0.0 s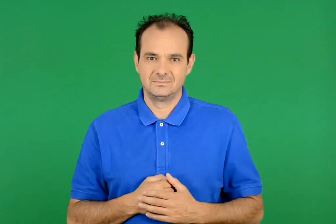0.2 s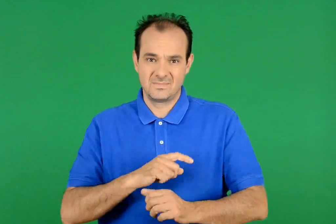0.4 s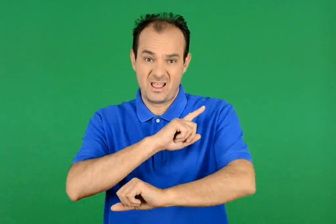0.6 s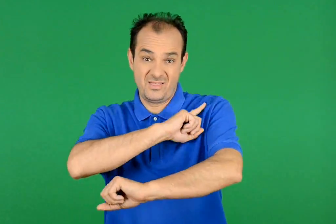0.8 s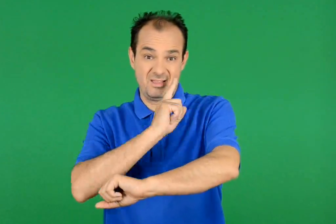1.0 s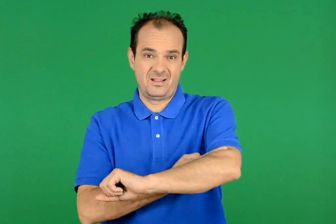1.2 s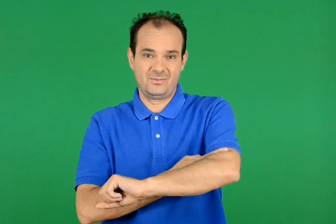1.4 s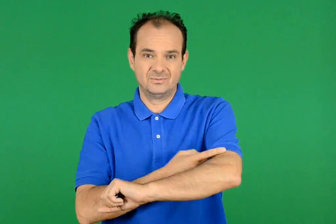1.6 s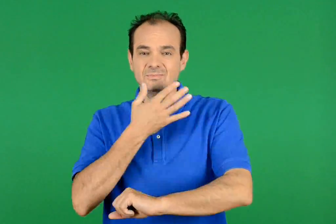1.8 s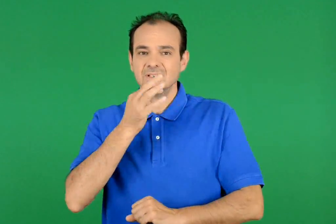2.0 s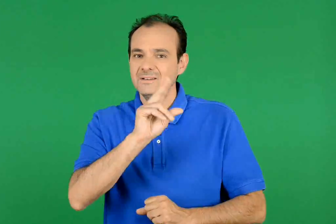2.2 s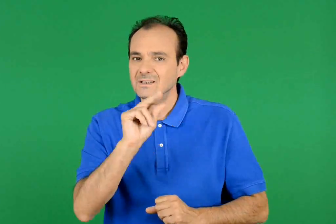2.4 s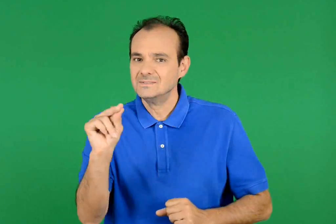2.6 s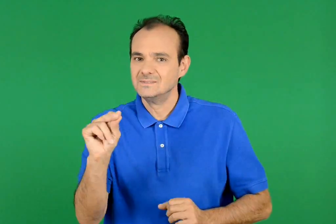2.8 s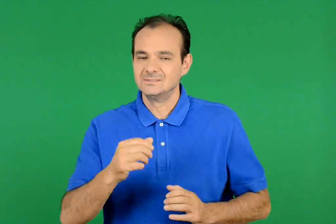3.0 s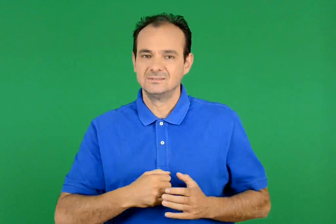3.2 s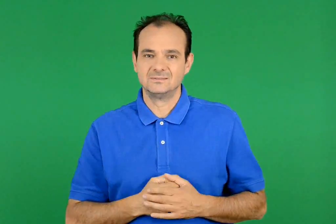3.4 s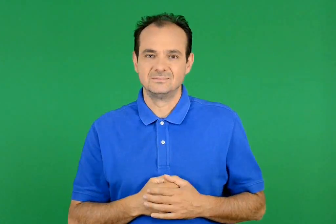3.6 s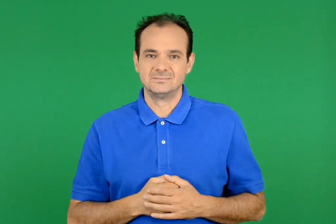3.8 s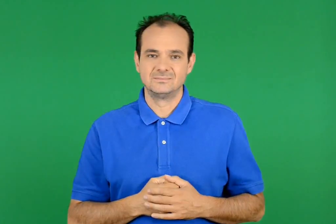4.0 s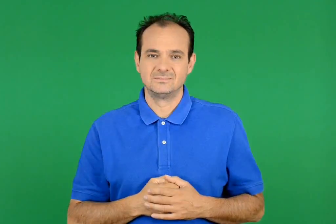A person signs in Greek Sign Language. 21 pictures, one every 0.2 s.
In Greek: δυνατός σαν
